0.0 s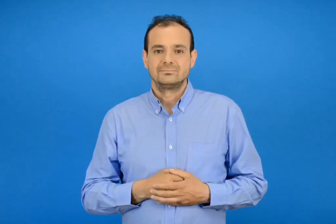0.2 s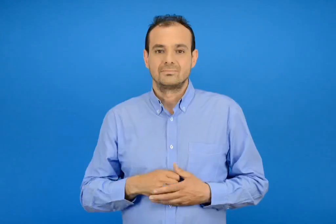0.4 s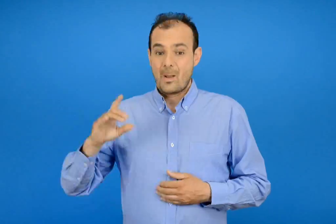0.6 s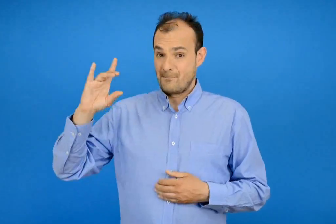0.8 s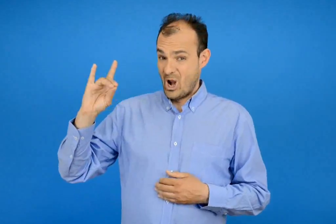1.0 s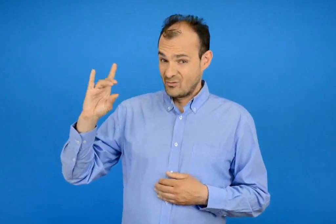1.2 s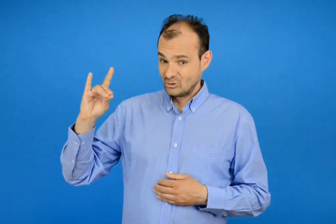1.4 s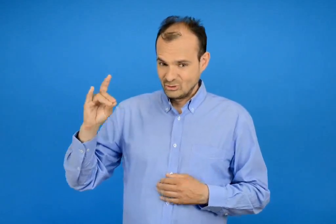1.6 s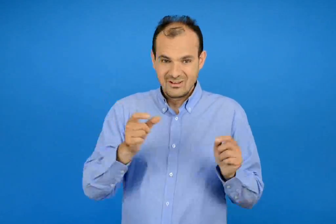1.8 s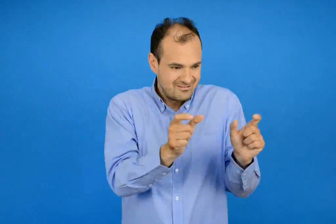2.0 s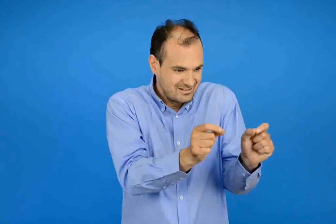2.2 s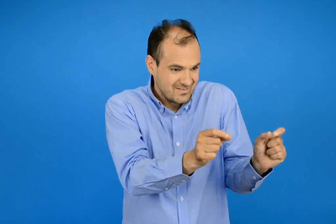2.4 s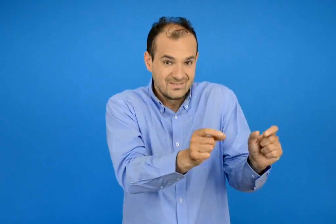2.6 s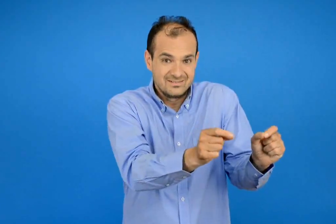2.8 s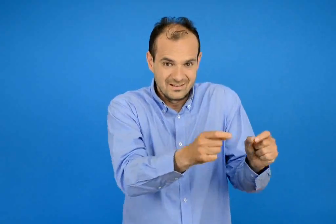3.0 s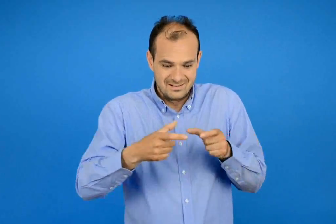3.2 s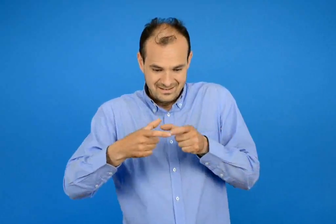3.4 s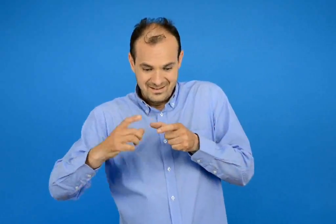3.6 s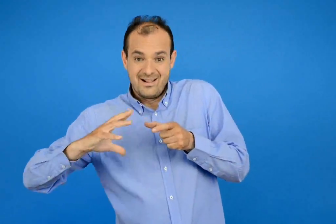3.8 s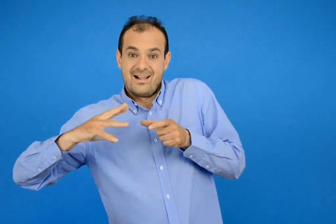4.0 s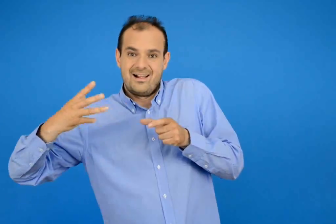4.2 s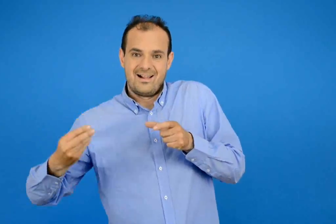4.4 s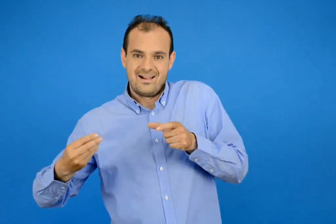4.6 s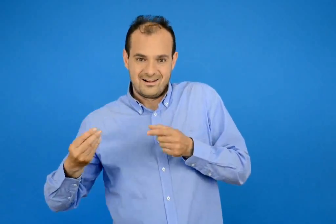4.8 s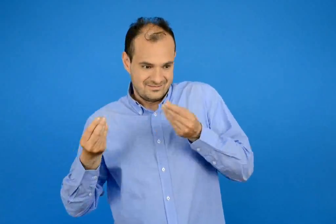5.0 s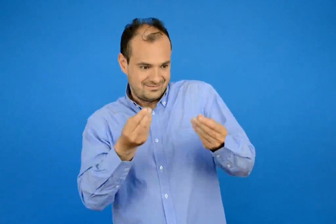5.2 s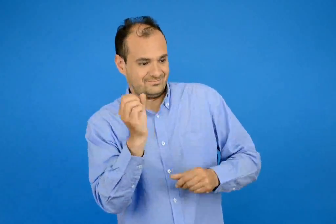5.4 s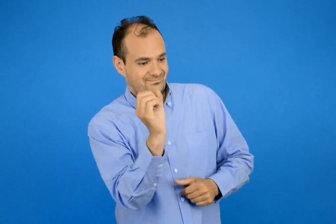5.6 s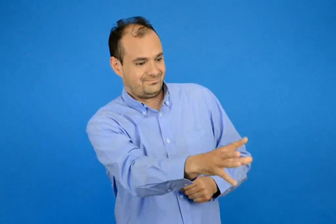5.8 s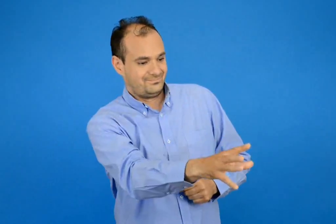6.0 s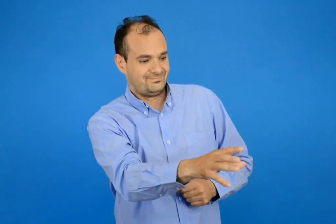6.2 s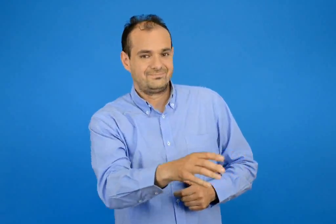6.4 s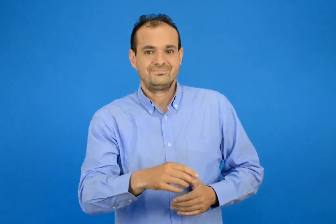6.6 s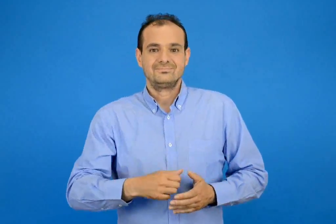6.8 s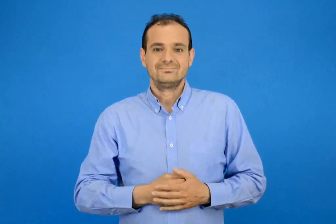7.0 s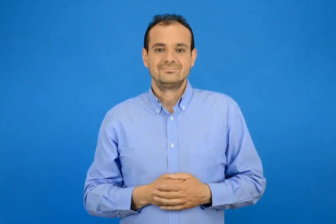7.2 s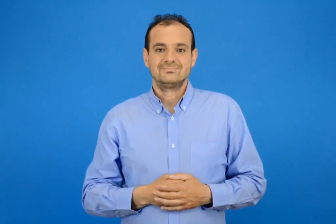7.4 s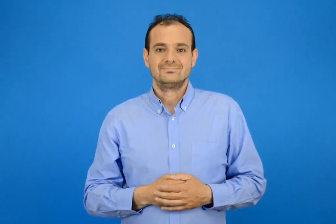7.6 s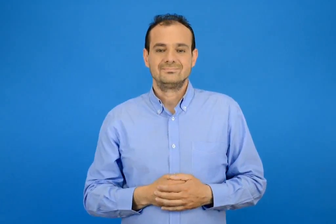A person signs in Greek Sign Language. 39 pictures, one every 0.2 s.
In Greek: ο μολυβιος χάρισε την μπουρού στα καβουράκια
